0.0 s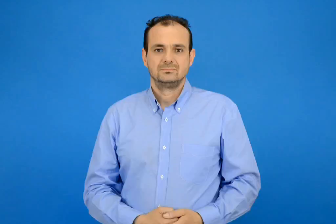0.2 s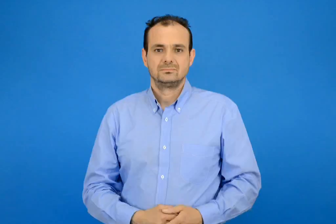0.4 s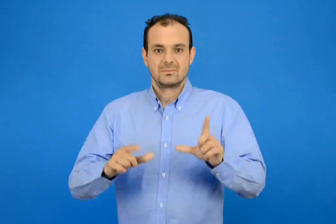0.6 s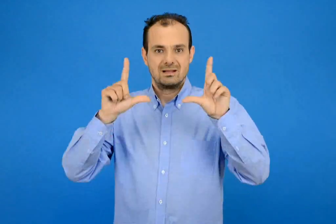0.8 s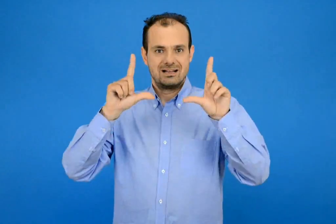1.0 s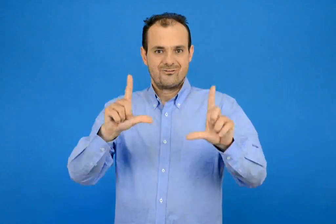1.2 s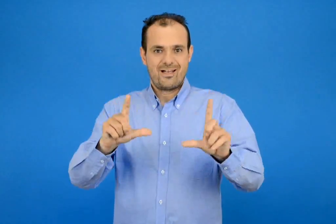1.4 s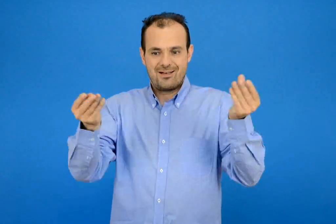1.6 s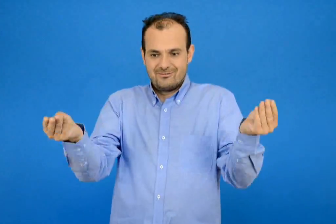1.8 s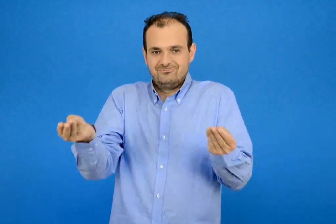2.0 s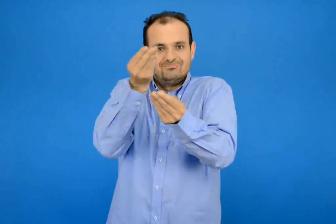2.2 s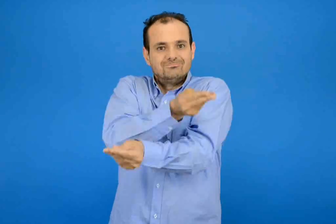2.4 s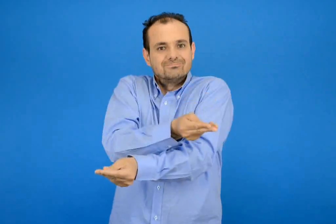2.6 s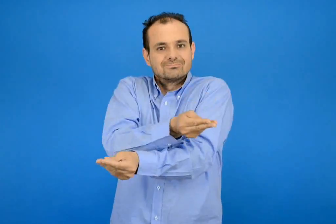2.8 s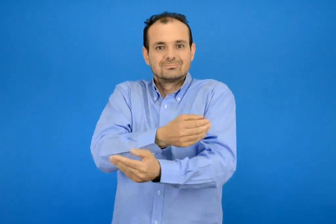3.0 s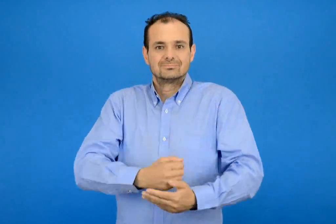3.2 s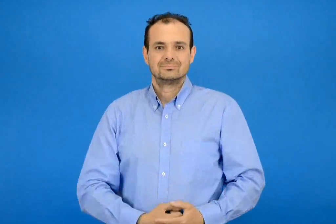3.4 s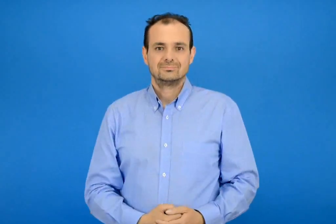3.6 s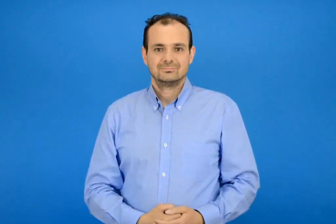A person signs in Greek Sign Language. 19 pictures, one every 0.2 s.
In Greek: εικονίδιο ανταλλαγής
